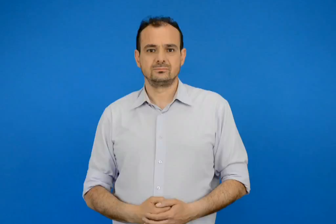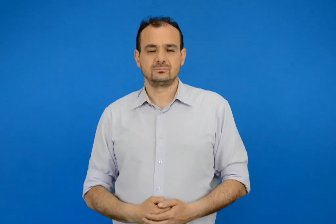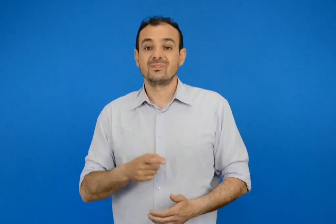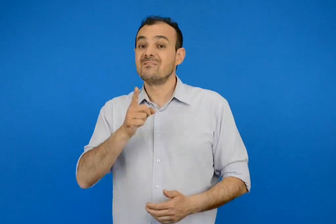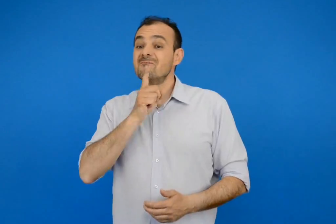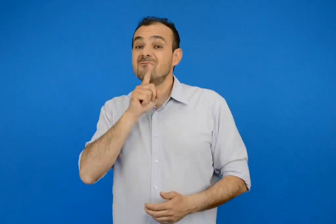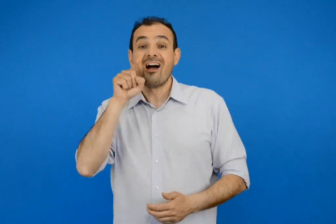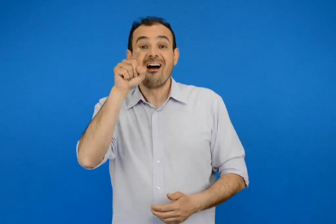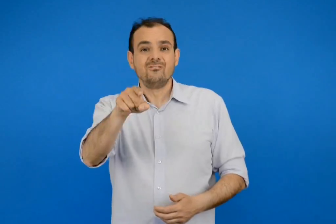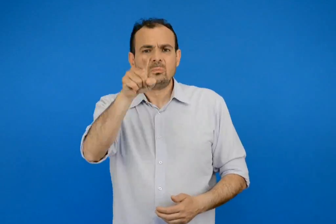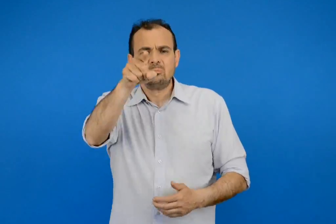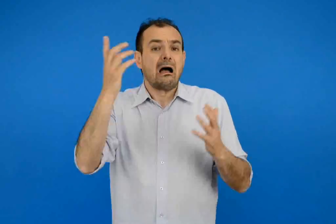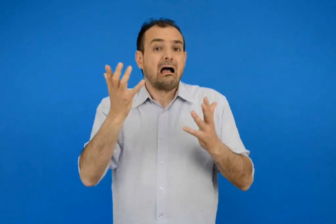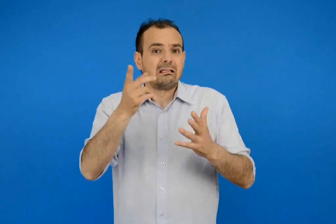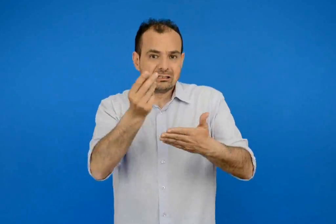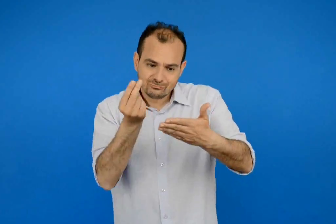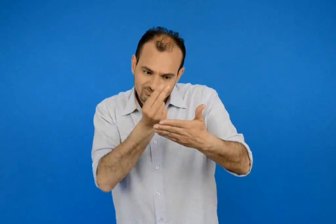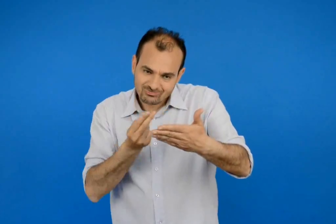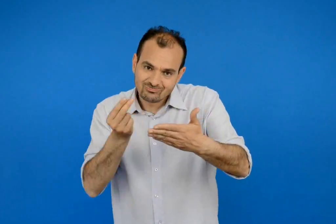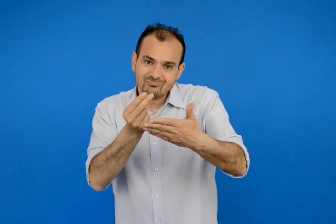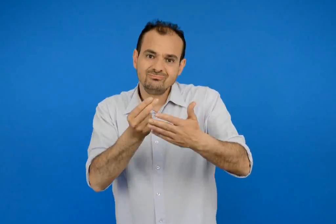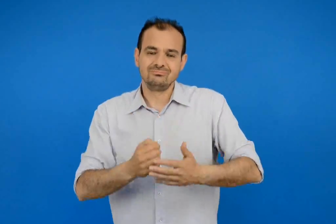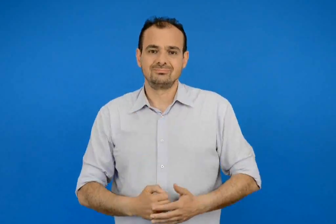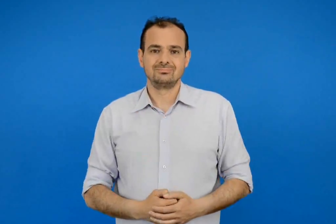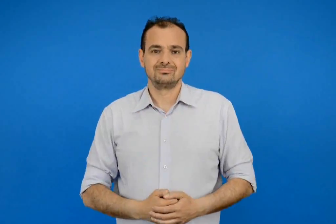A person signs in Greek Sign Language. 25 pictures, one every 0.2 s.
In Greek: ζωγράφισε κάτι από αυτό
